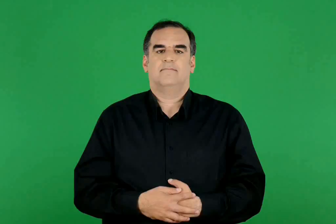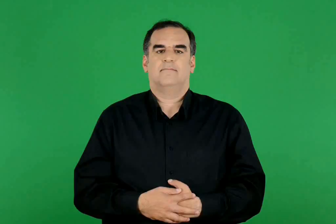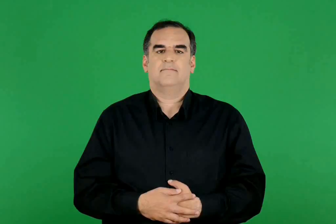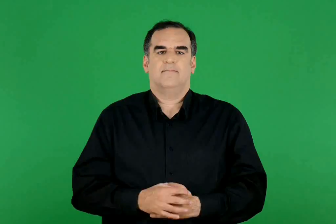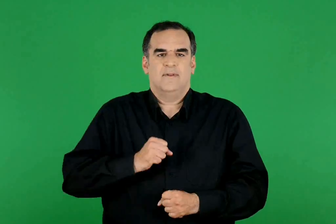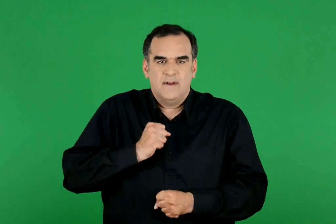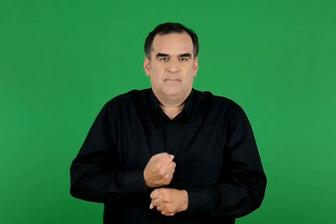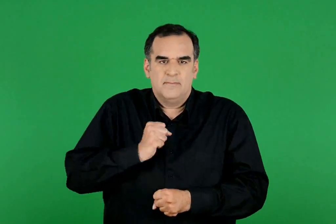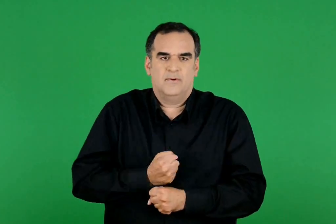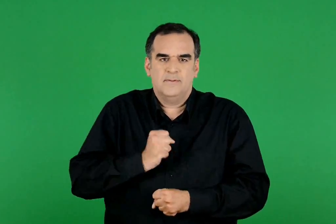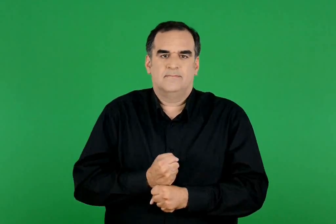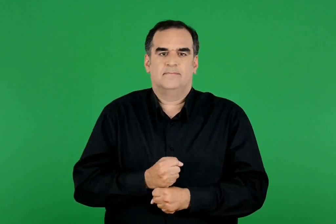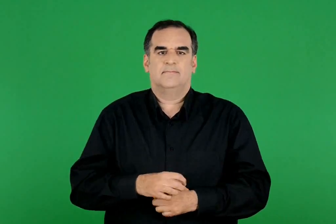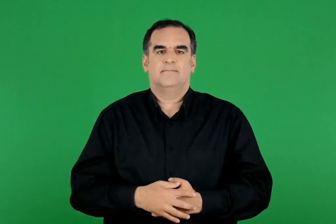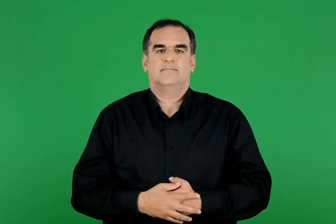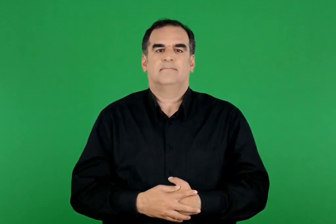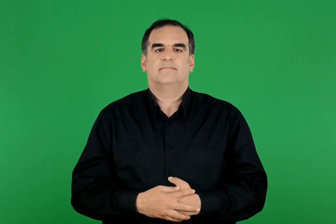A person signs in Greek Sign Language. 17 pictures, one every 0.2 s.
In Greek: επιμονή
